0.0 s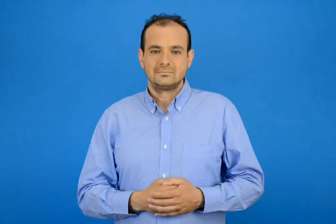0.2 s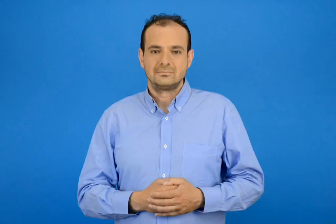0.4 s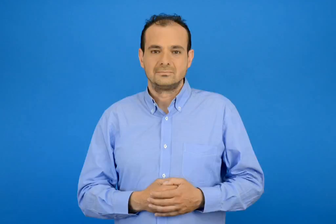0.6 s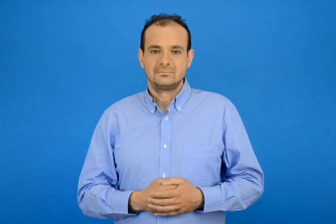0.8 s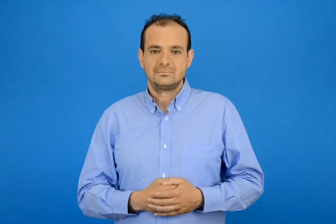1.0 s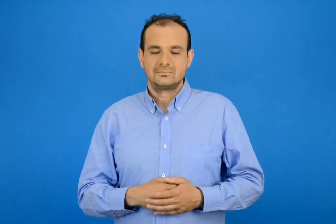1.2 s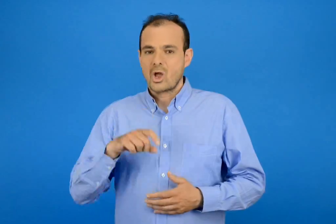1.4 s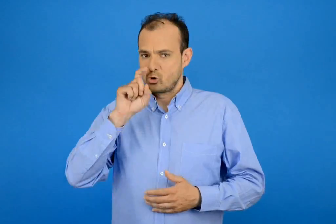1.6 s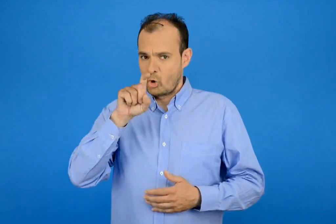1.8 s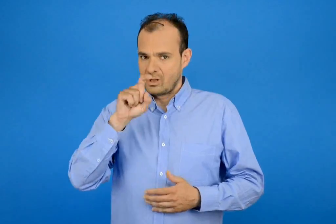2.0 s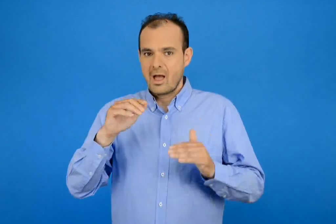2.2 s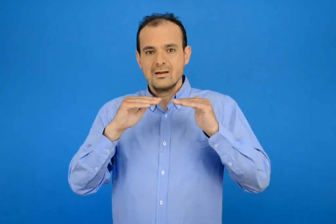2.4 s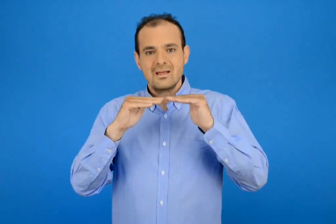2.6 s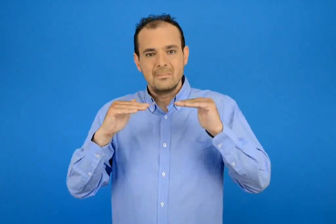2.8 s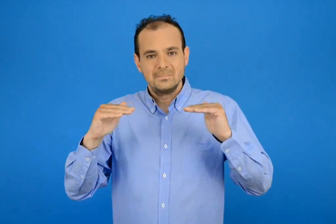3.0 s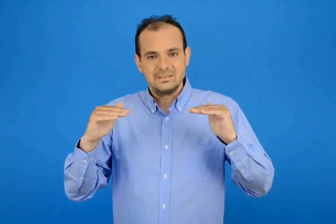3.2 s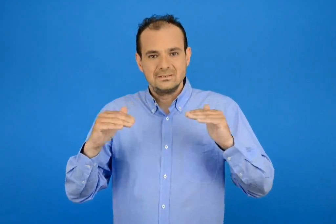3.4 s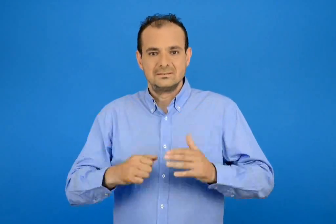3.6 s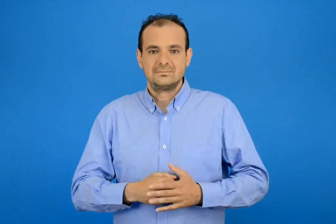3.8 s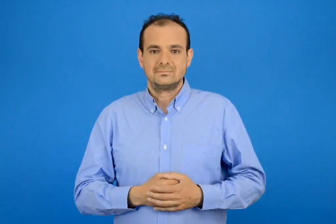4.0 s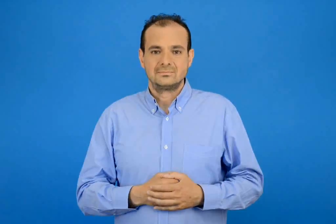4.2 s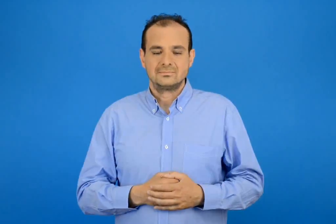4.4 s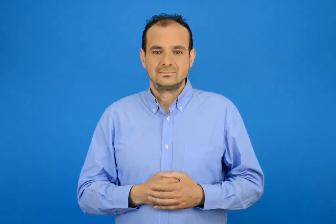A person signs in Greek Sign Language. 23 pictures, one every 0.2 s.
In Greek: η κότα είναι ήμερη
